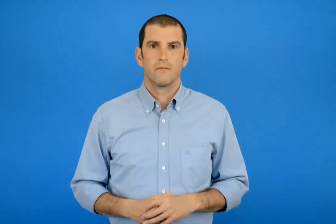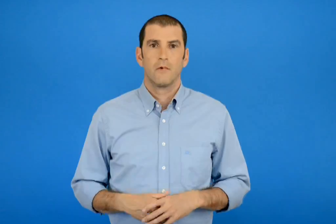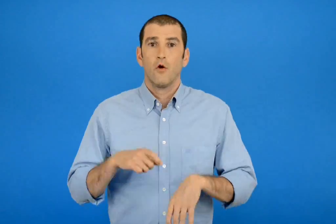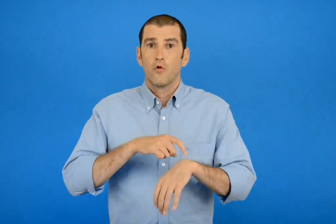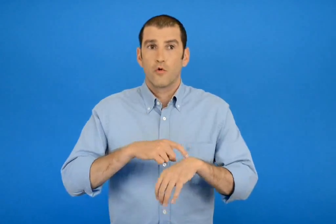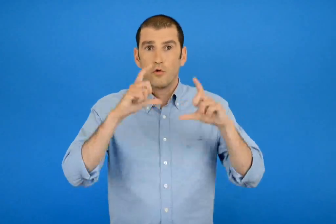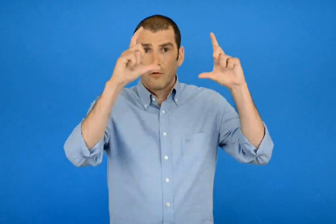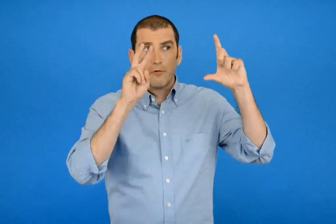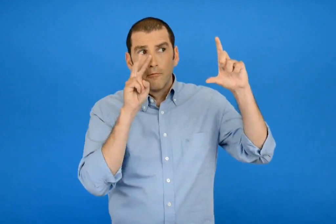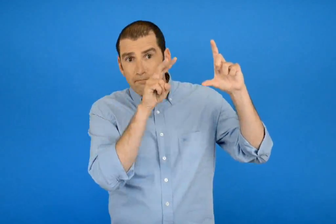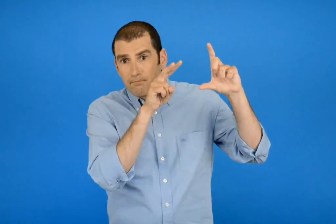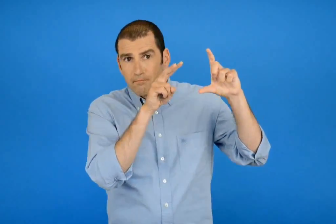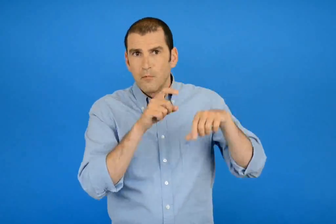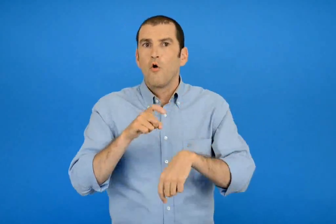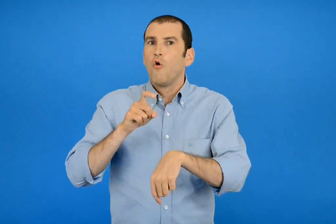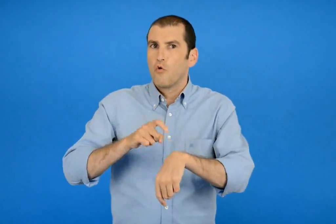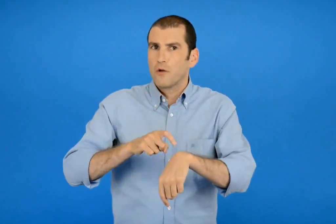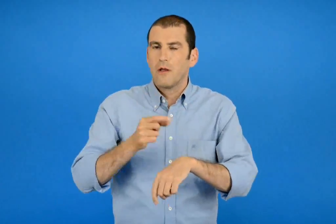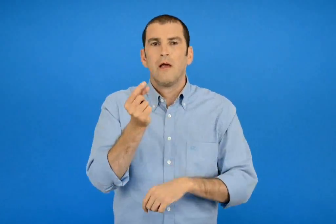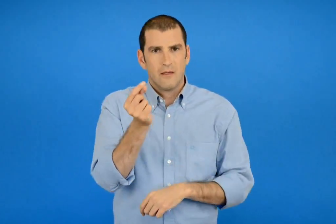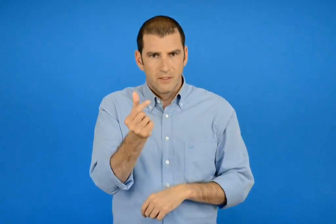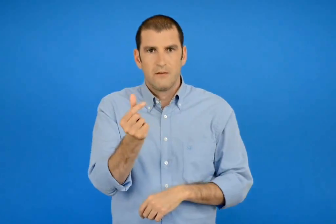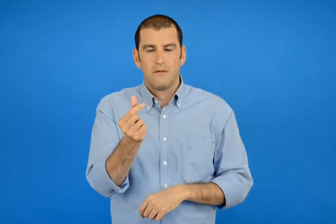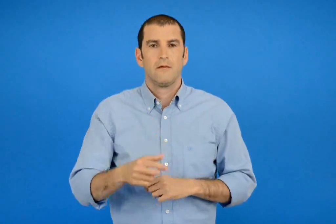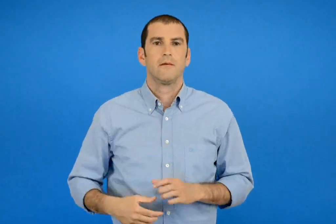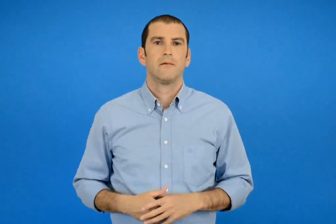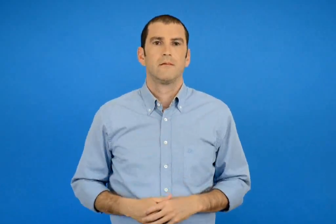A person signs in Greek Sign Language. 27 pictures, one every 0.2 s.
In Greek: διαβάζω το ρολόι η ωρά και μισή
